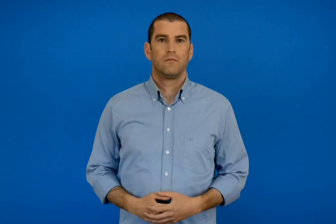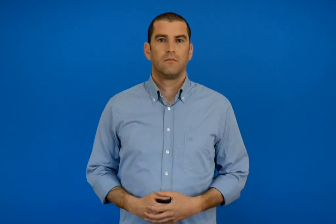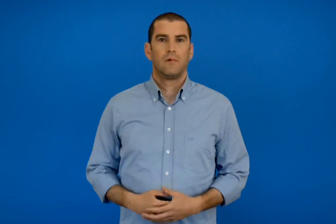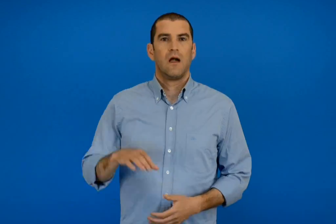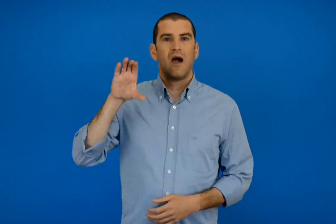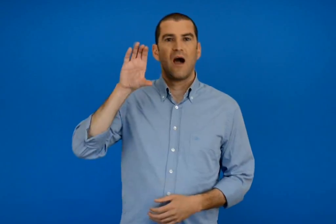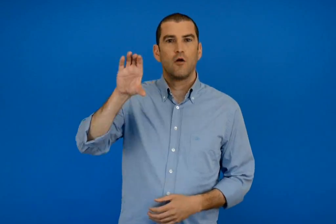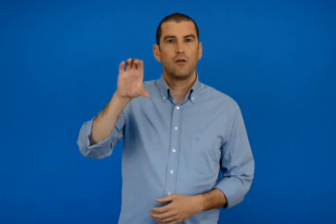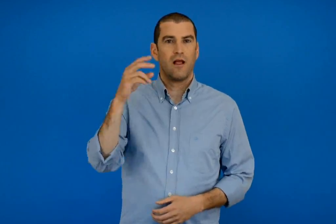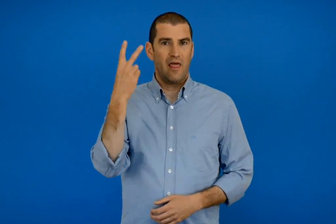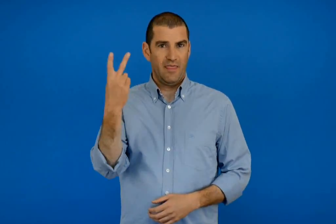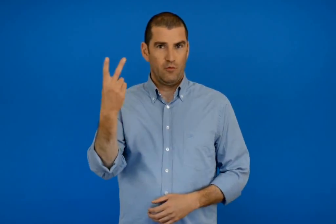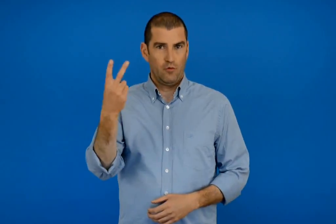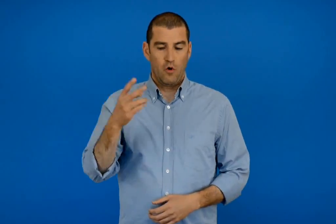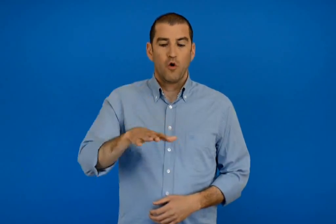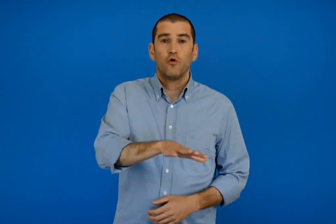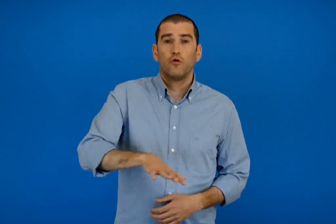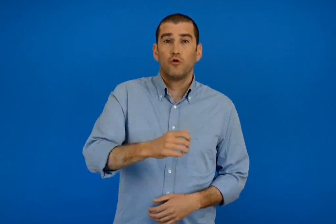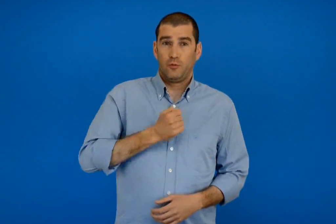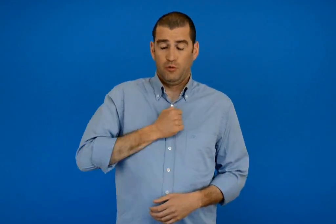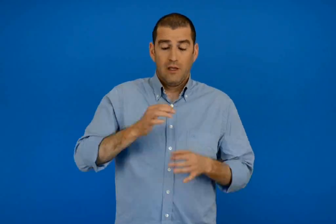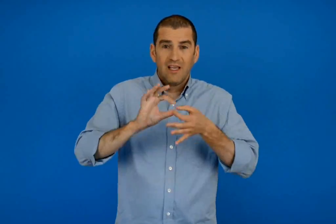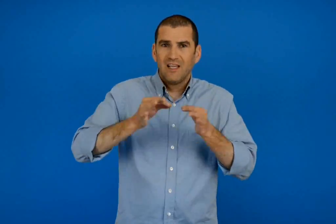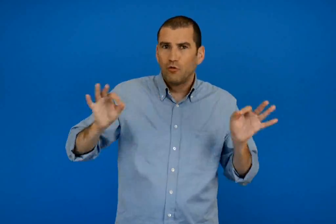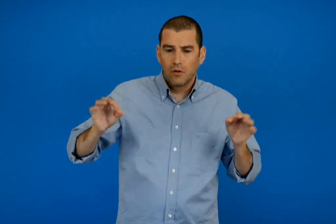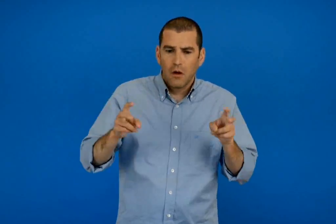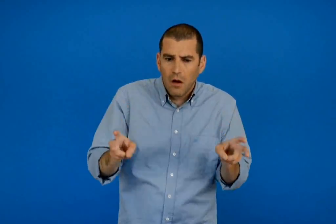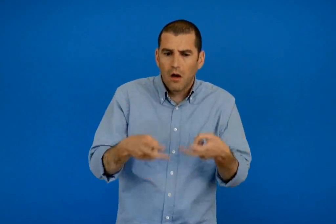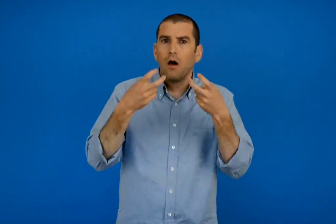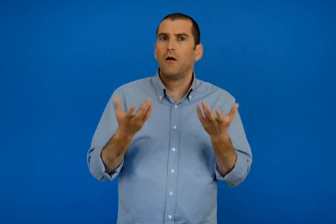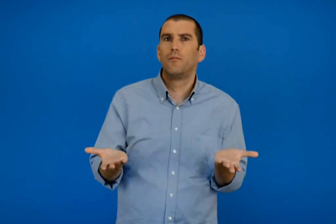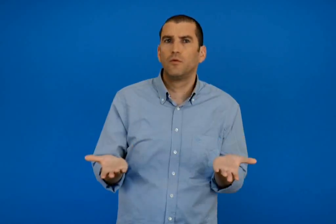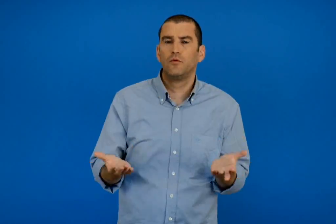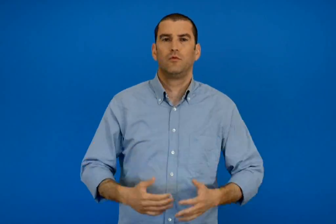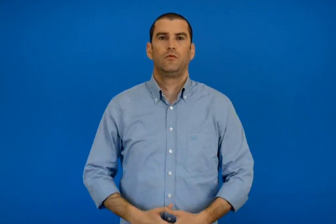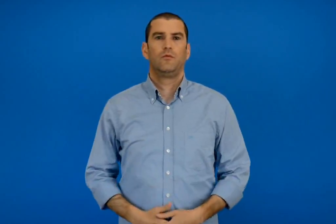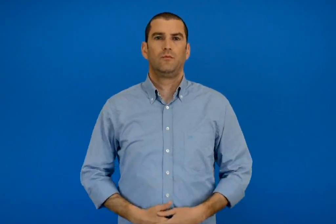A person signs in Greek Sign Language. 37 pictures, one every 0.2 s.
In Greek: ενότητα2 πως ανακαλύπτω την ιστορία του τόπου μου ;
